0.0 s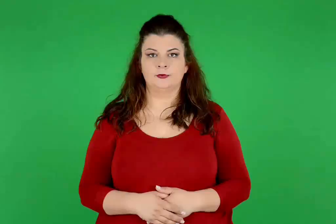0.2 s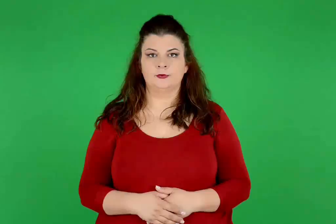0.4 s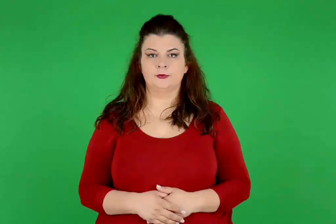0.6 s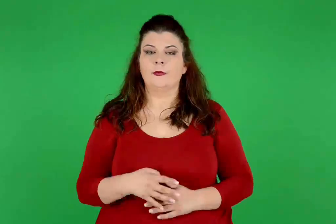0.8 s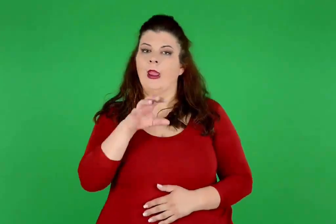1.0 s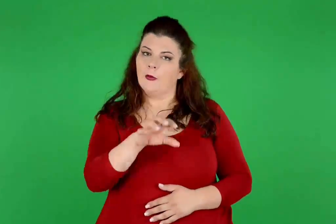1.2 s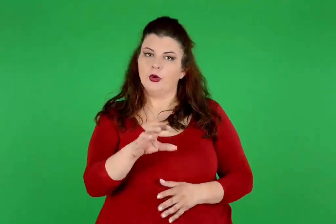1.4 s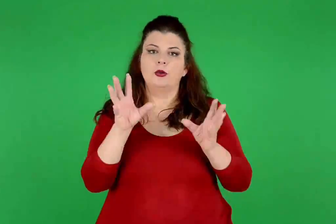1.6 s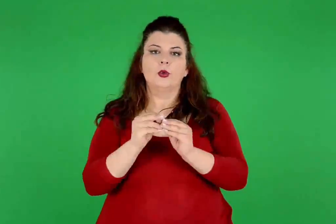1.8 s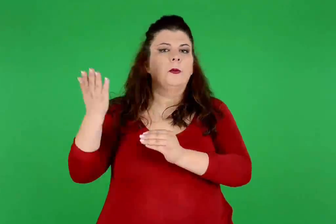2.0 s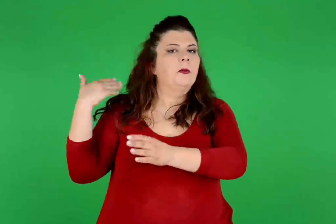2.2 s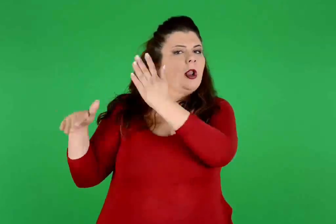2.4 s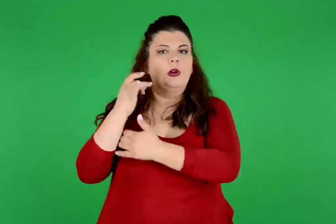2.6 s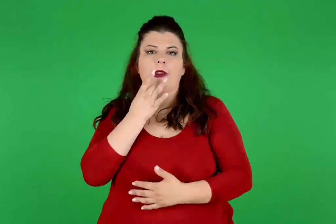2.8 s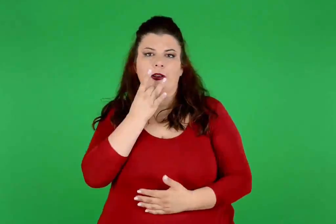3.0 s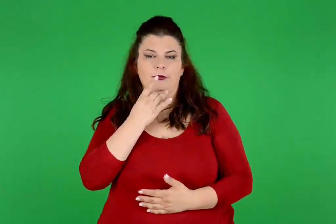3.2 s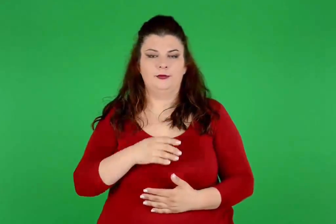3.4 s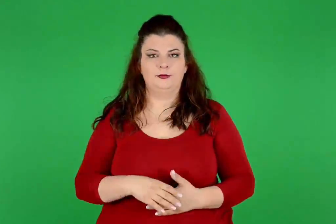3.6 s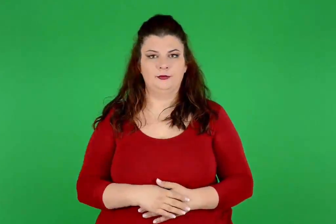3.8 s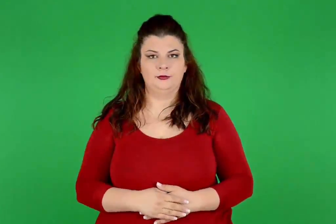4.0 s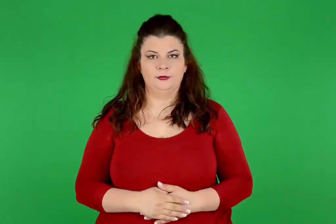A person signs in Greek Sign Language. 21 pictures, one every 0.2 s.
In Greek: παλαιολιθική εποχή
